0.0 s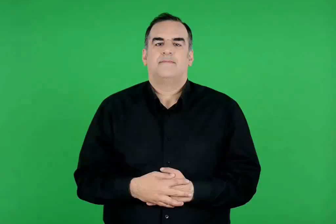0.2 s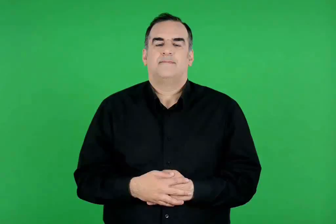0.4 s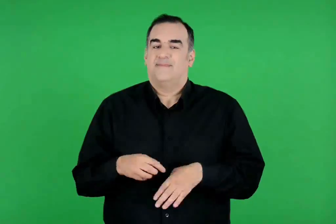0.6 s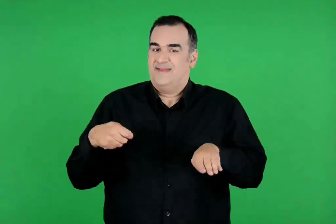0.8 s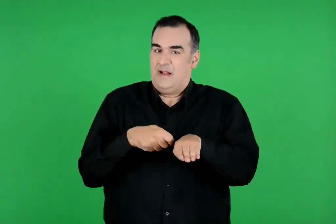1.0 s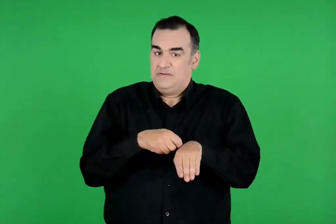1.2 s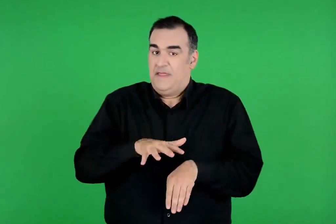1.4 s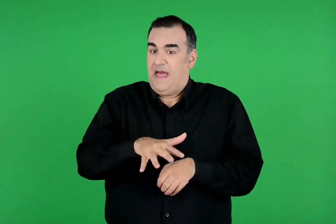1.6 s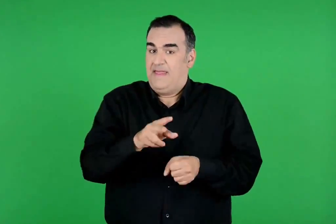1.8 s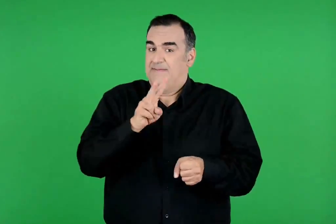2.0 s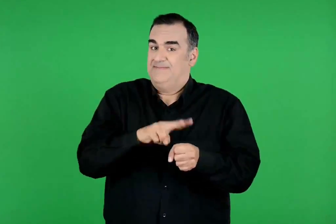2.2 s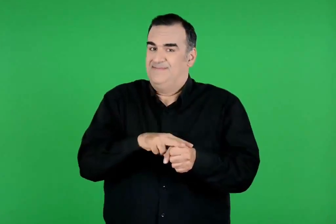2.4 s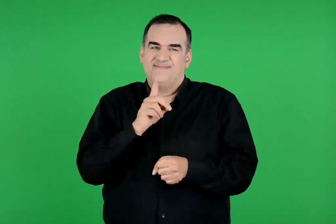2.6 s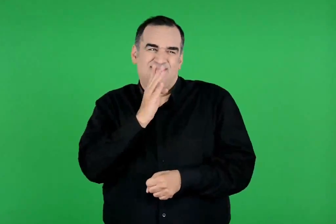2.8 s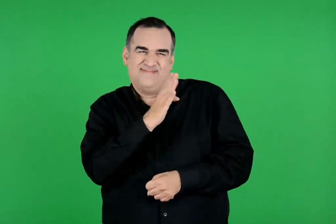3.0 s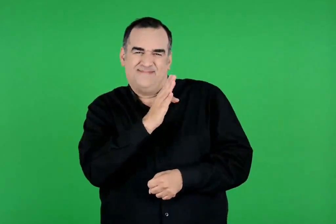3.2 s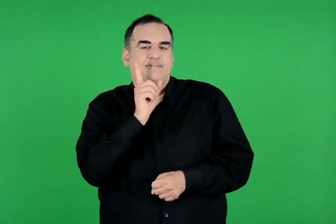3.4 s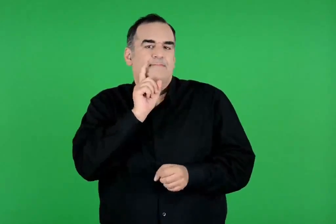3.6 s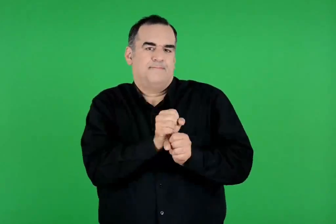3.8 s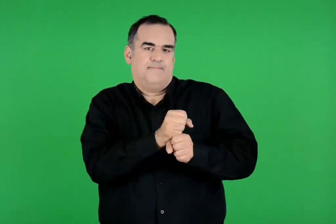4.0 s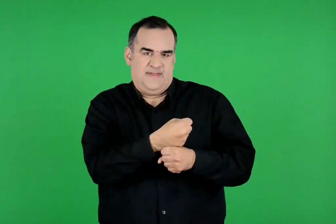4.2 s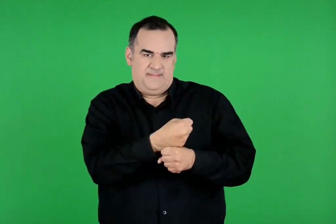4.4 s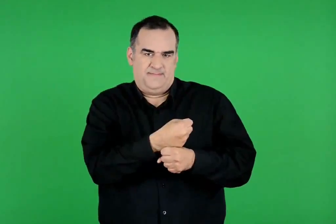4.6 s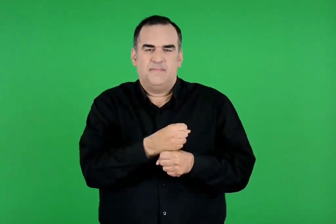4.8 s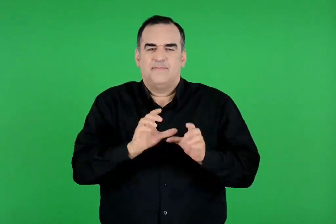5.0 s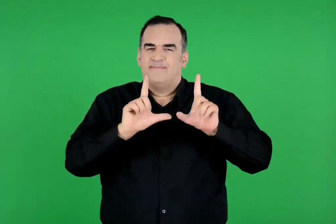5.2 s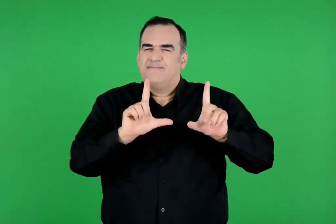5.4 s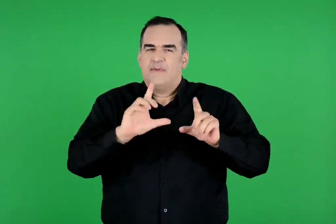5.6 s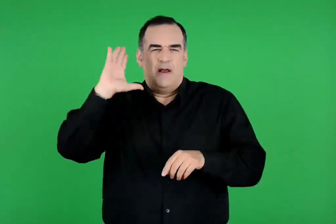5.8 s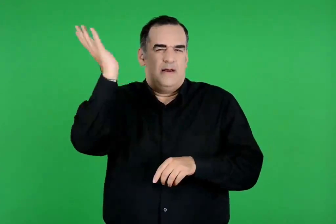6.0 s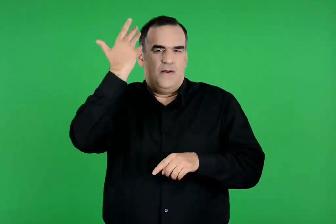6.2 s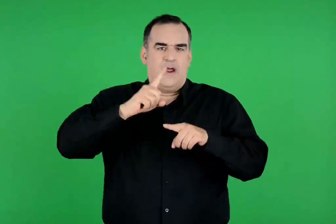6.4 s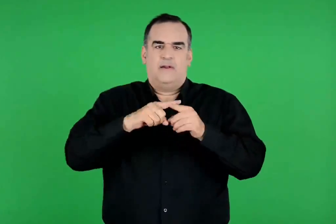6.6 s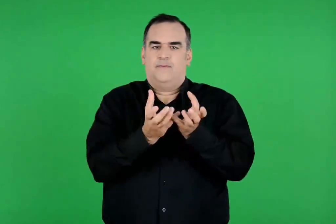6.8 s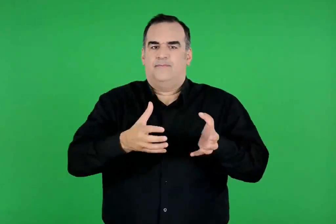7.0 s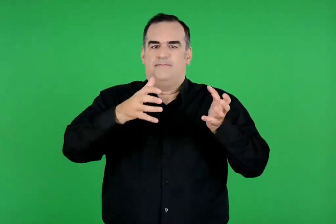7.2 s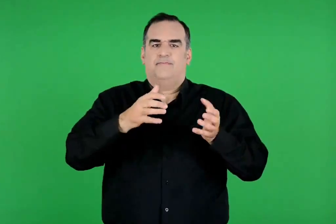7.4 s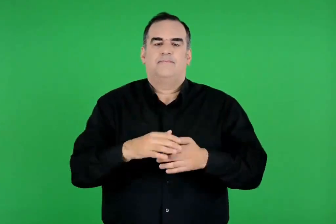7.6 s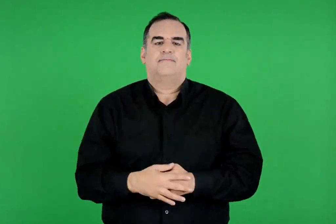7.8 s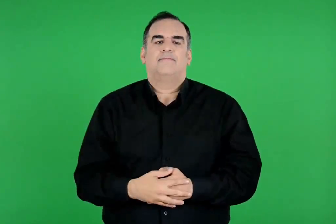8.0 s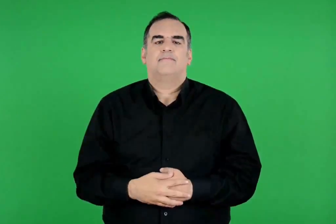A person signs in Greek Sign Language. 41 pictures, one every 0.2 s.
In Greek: ο τάλως ετοιμοθάνατος. αριστερά η μήδεια. από αρχαίο ελληνικό αγγείο
